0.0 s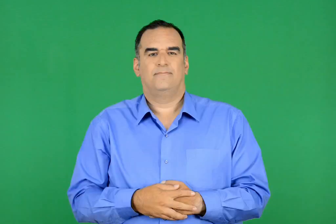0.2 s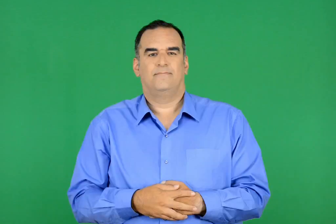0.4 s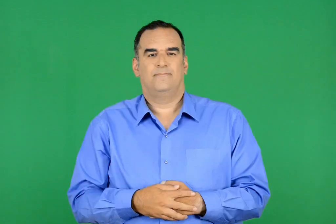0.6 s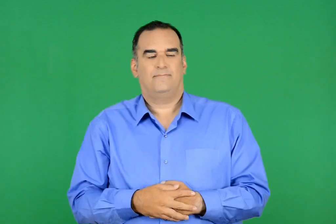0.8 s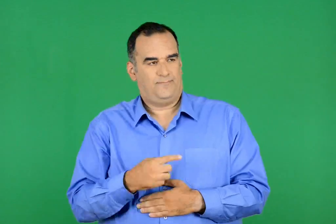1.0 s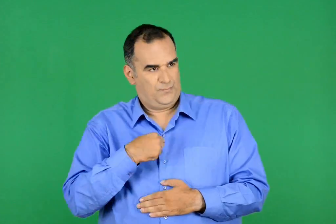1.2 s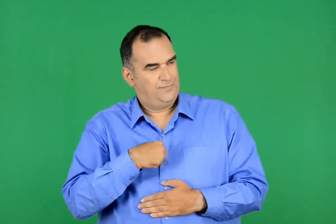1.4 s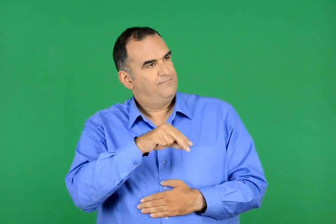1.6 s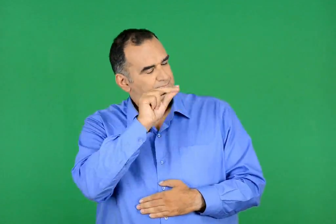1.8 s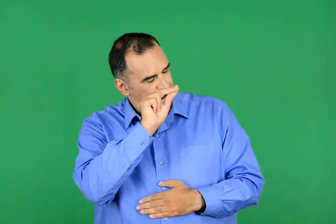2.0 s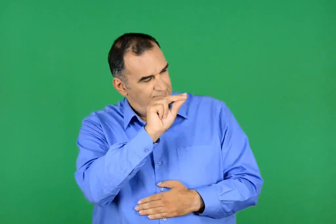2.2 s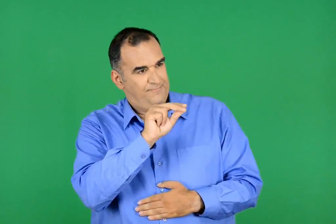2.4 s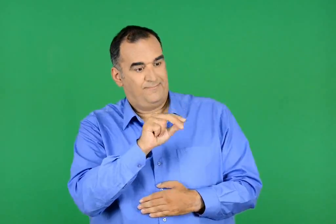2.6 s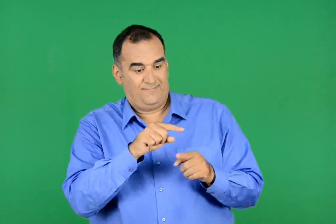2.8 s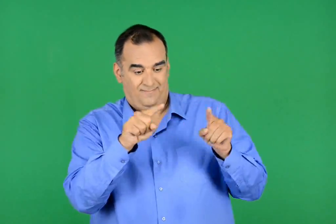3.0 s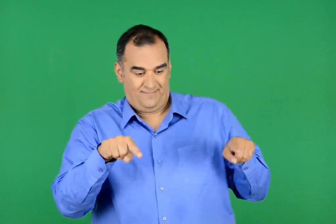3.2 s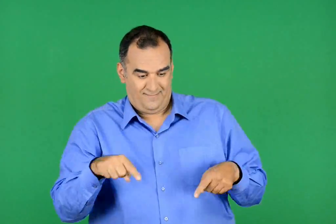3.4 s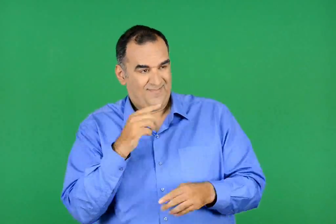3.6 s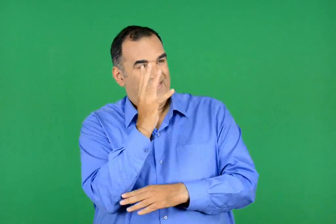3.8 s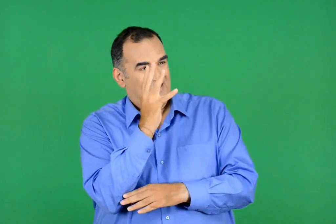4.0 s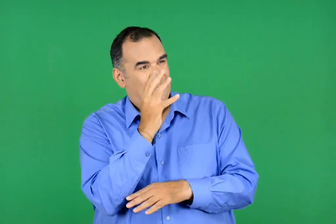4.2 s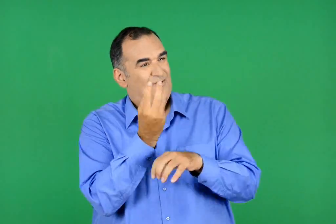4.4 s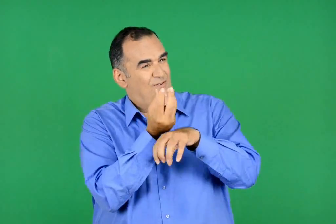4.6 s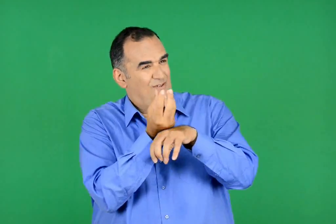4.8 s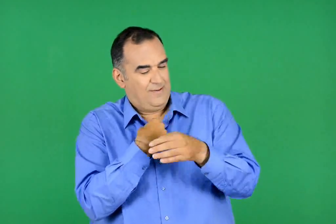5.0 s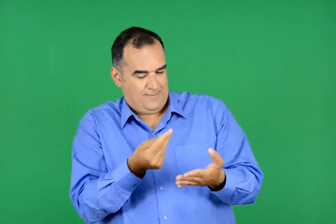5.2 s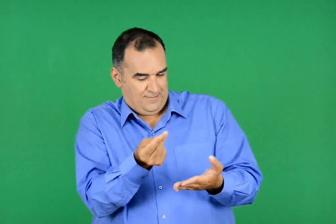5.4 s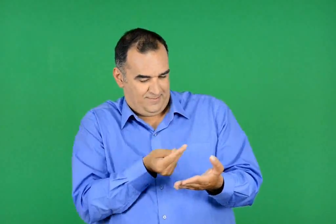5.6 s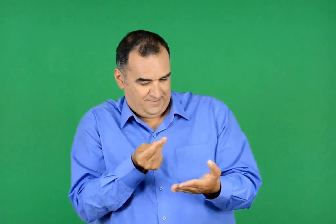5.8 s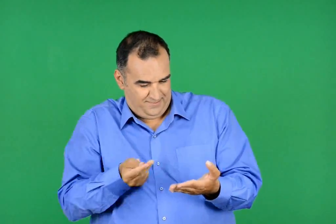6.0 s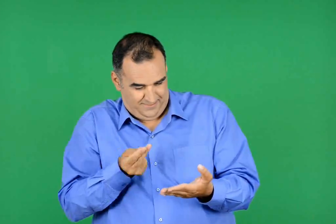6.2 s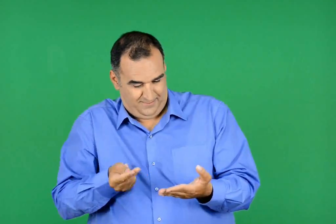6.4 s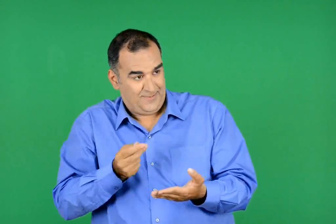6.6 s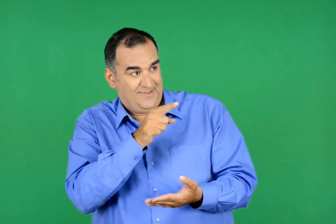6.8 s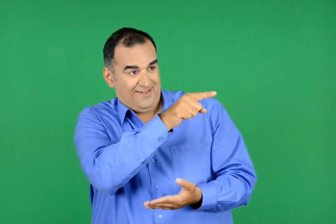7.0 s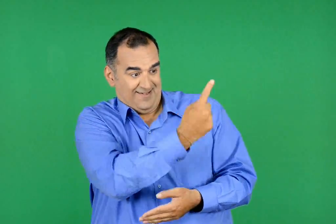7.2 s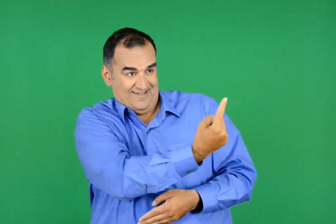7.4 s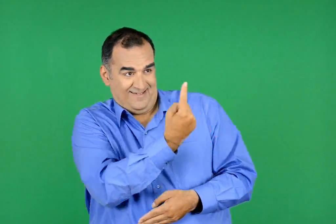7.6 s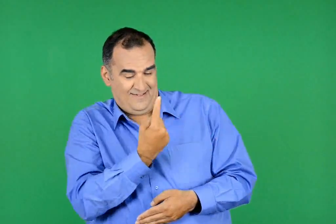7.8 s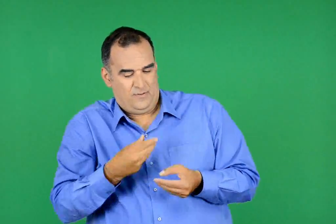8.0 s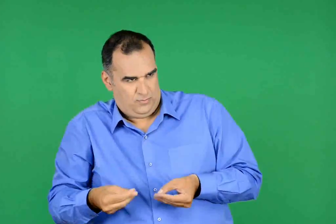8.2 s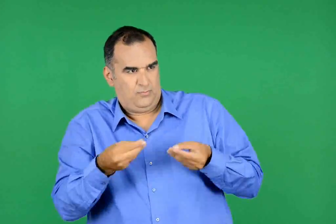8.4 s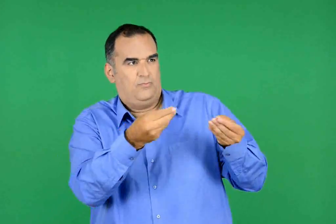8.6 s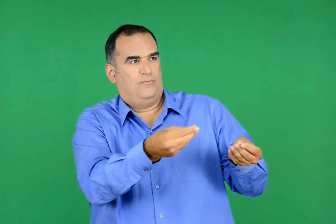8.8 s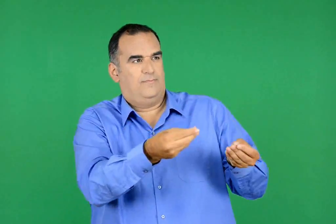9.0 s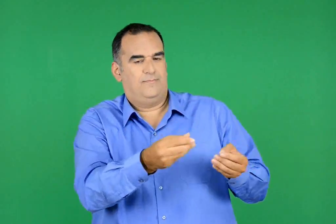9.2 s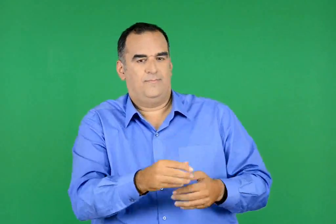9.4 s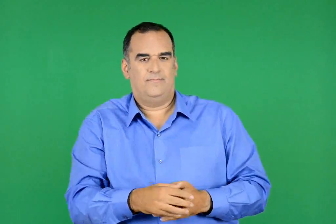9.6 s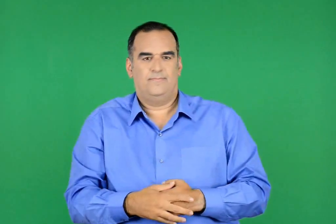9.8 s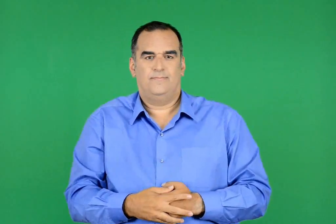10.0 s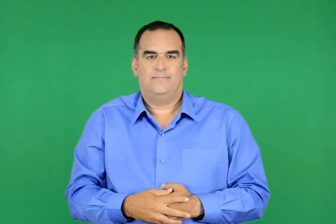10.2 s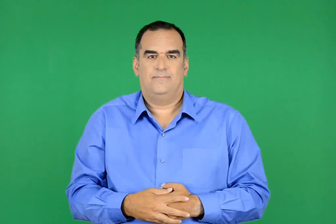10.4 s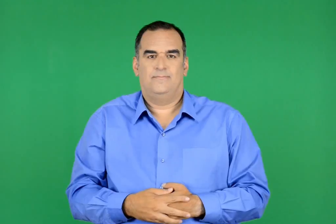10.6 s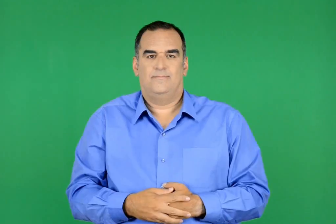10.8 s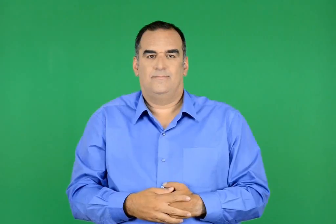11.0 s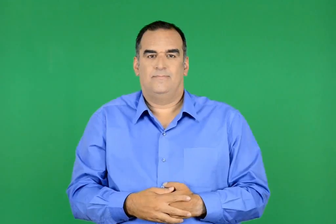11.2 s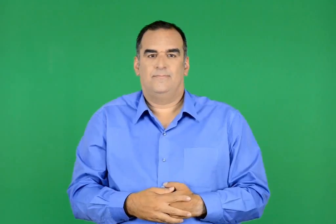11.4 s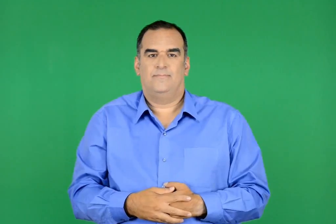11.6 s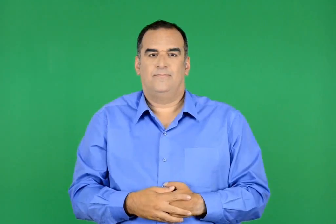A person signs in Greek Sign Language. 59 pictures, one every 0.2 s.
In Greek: θα τη ζωγραφίσω τη ροδιά σου και θα σου τη χαρίσω όταν ξανάρθεις , µου υποσχέθηκε
